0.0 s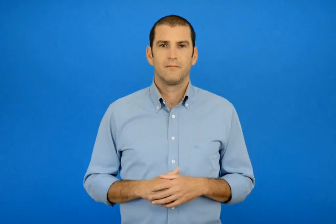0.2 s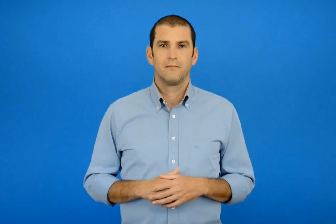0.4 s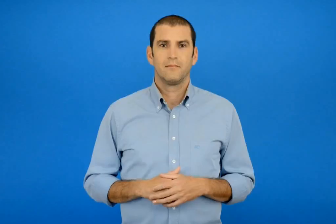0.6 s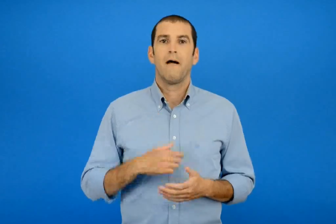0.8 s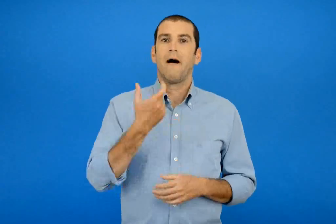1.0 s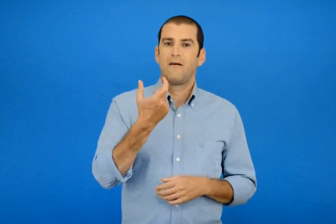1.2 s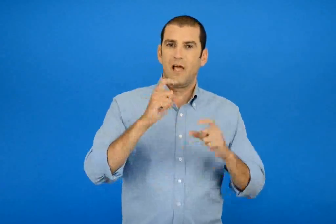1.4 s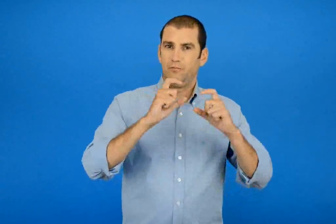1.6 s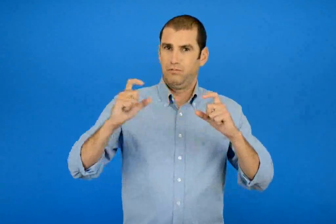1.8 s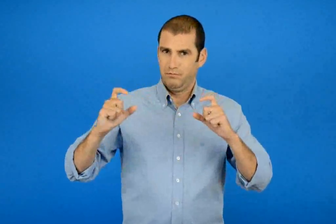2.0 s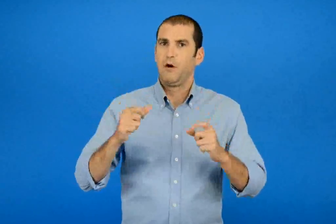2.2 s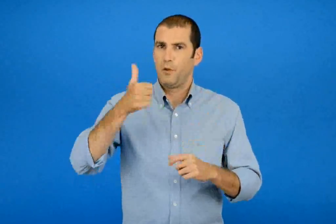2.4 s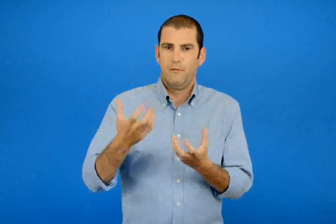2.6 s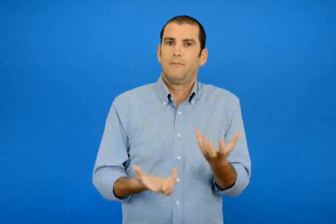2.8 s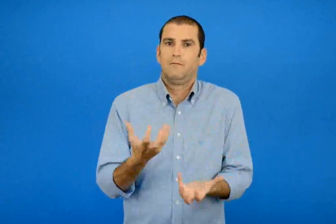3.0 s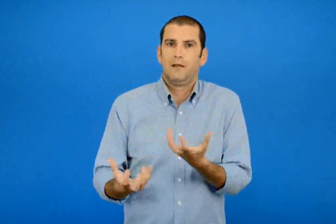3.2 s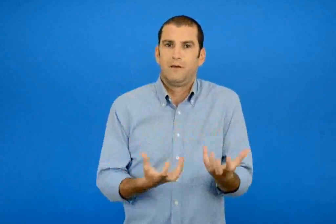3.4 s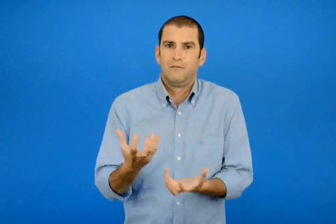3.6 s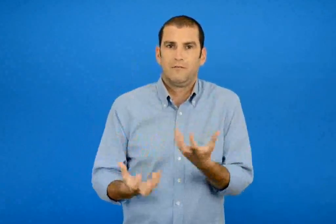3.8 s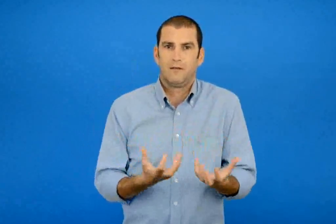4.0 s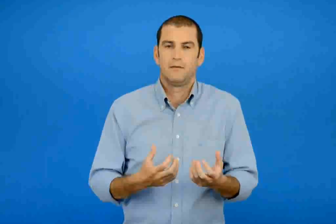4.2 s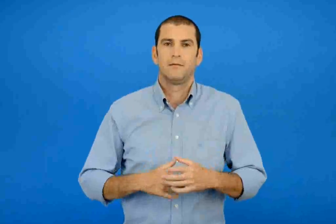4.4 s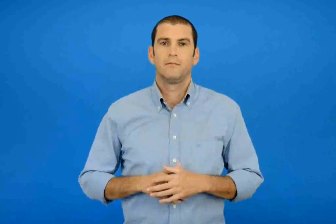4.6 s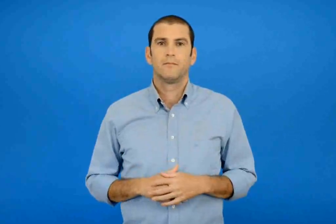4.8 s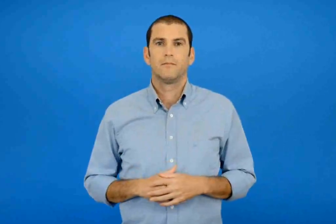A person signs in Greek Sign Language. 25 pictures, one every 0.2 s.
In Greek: βράζετε τα αυγά
